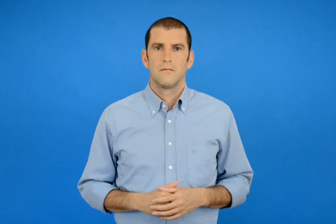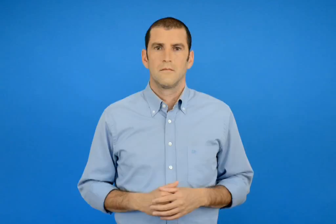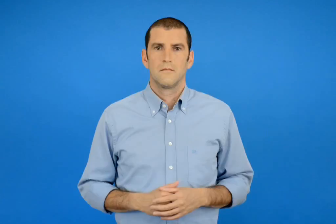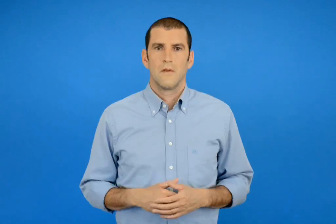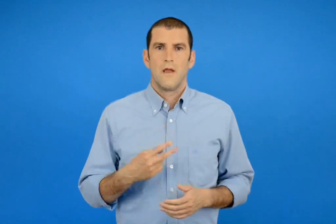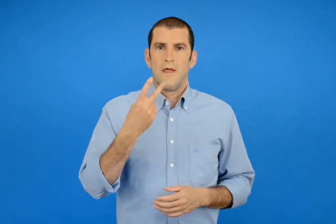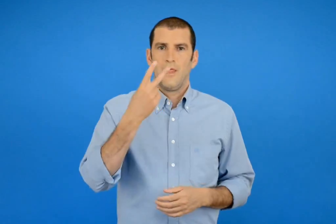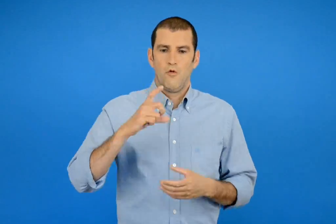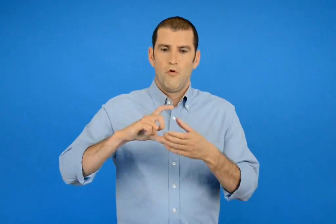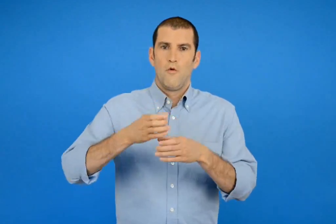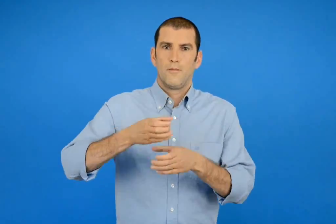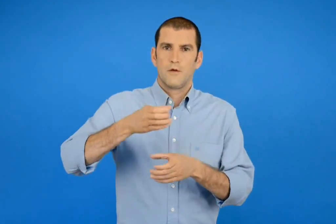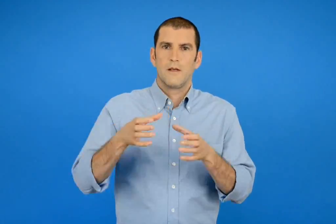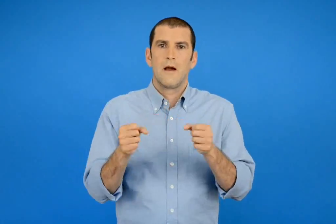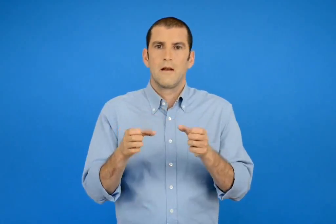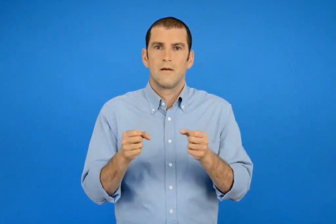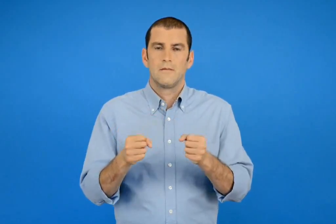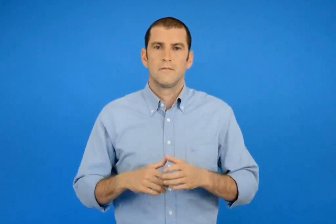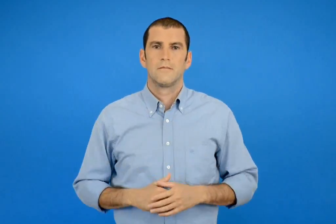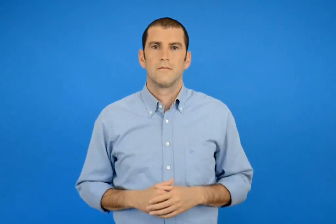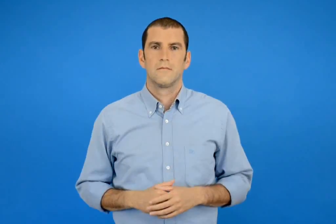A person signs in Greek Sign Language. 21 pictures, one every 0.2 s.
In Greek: 2 ποτήρια γάλα
